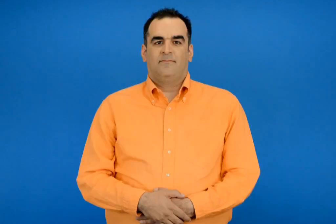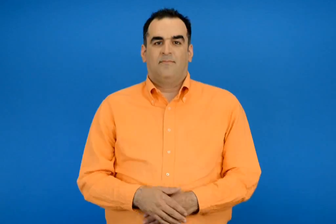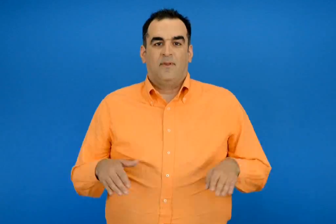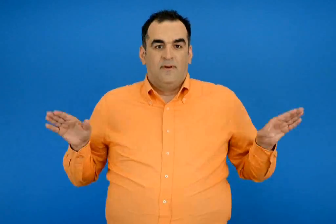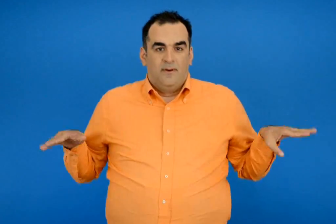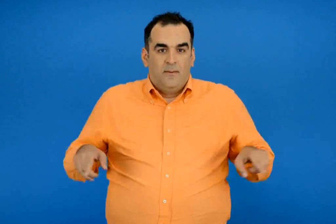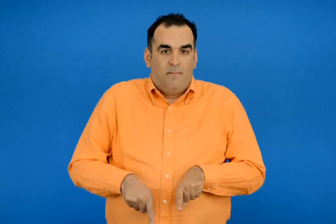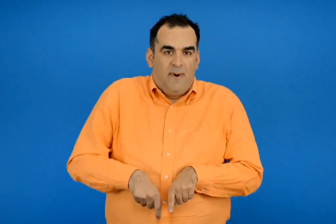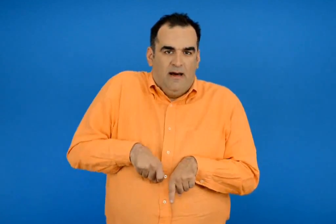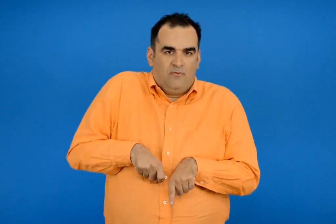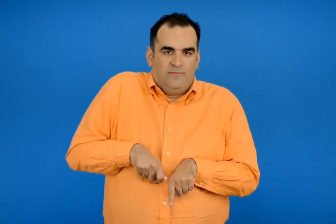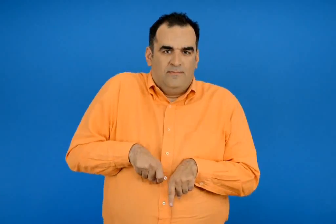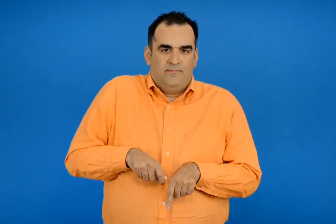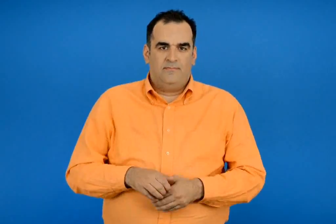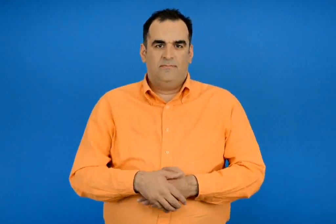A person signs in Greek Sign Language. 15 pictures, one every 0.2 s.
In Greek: πελαργός
